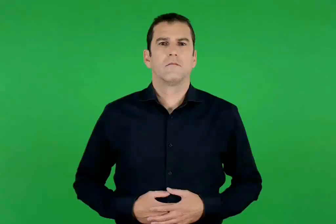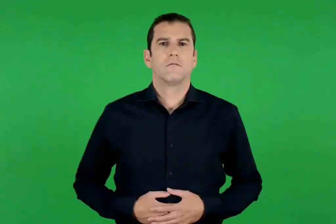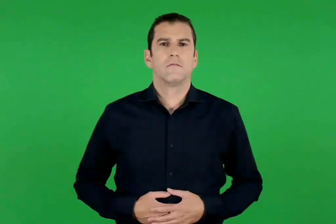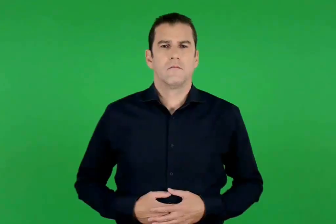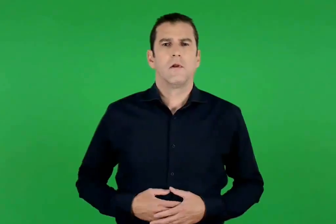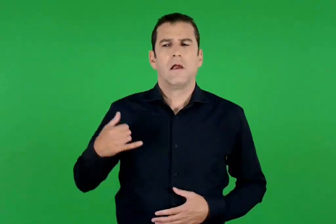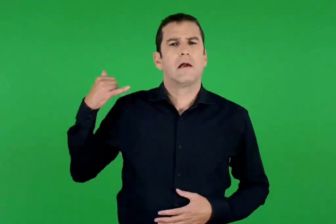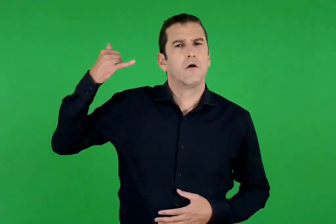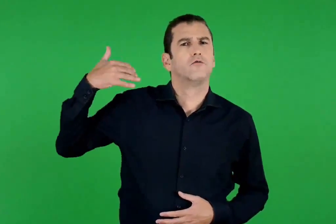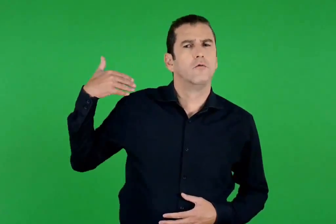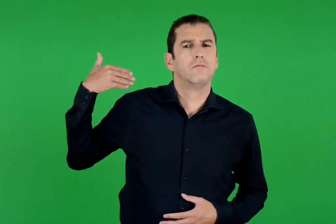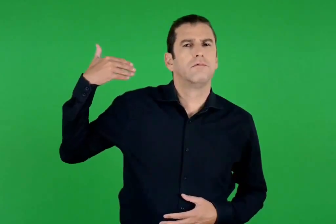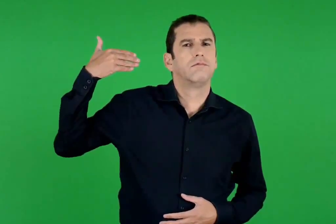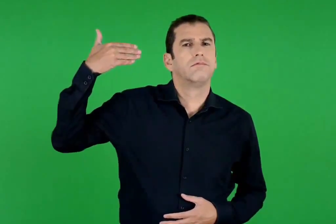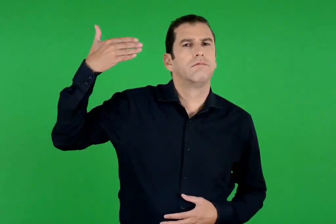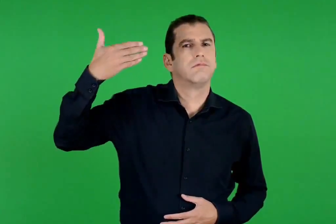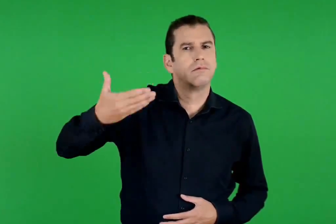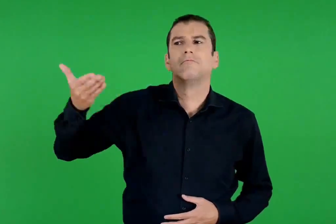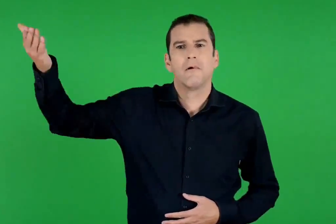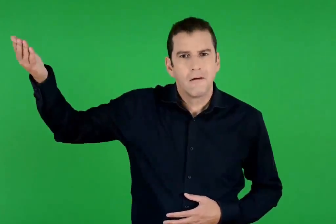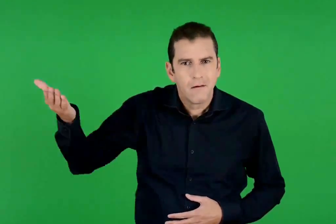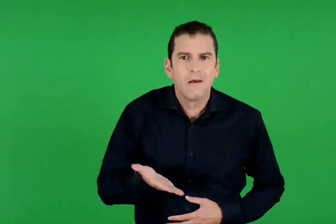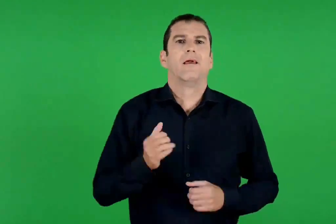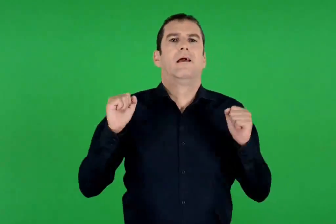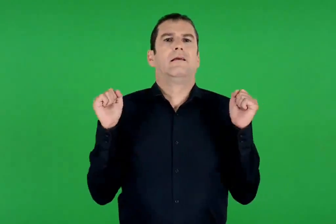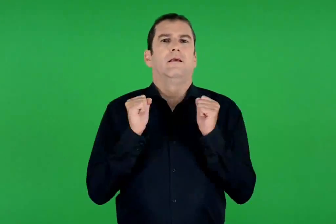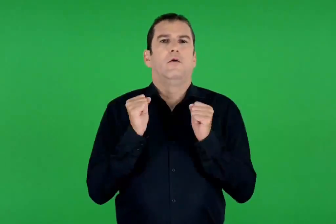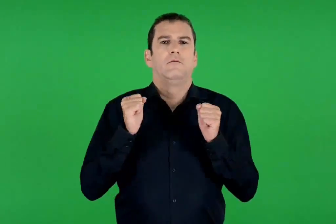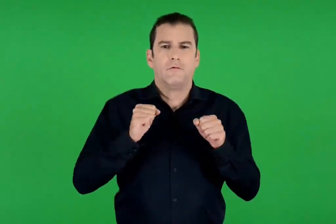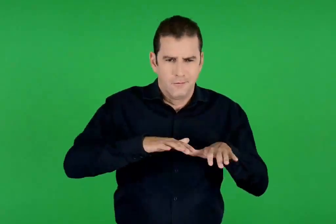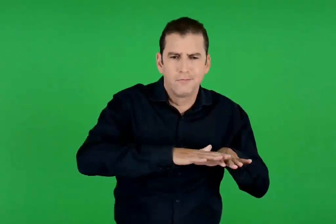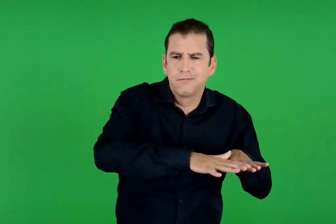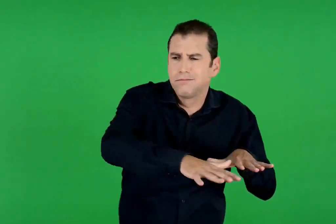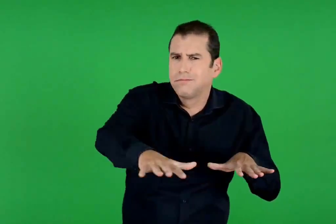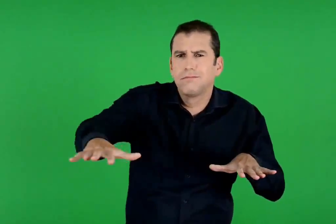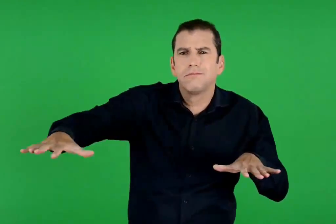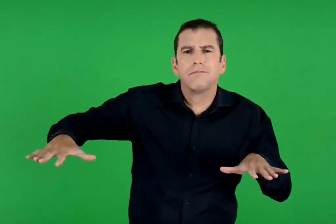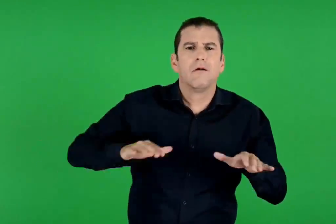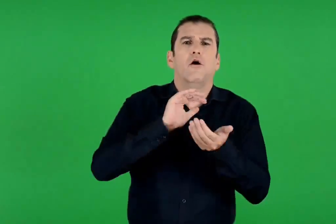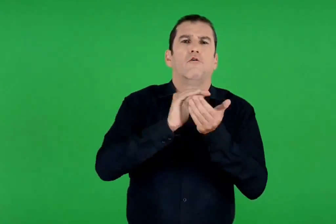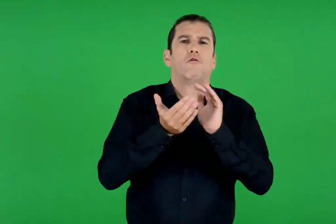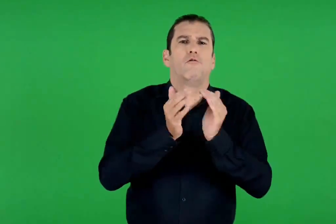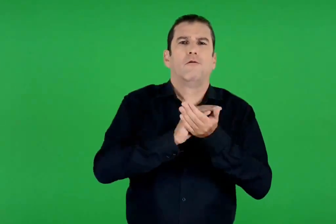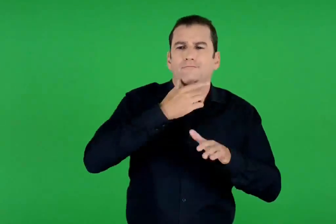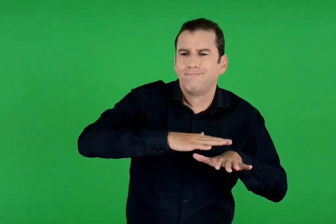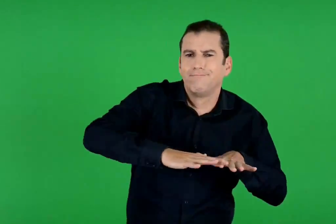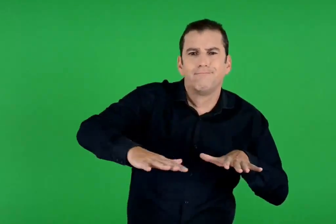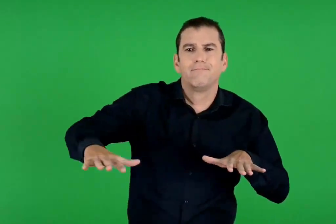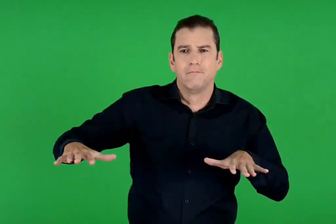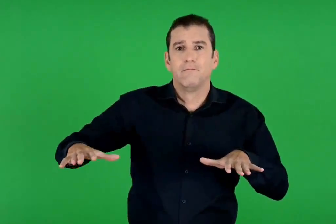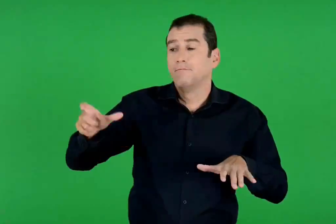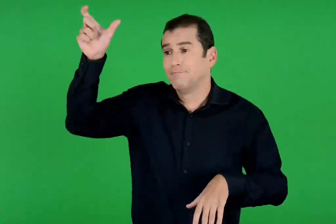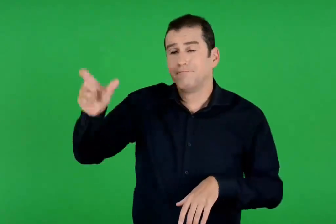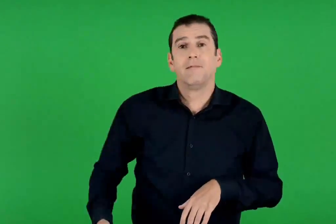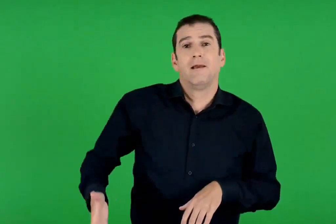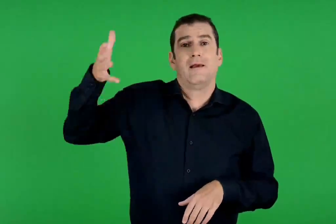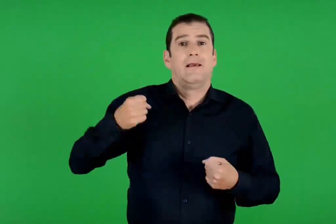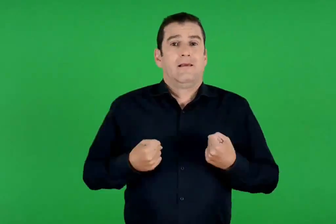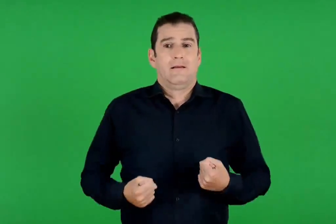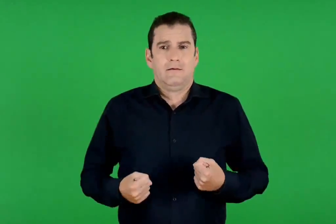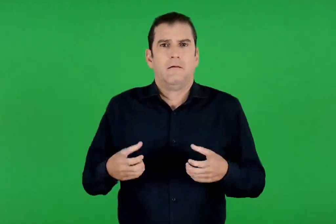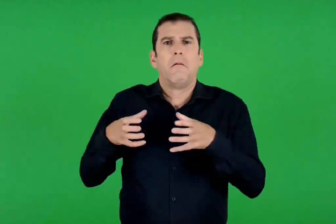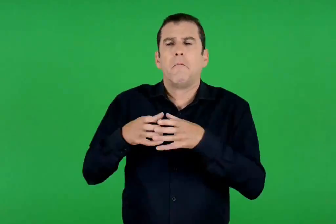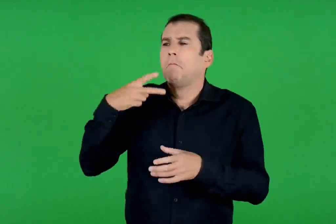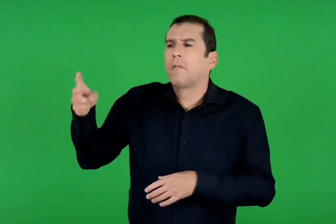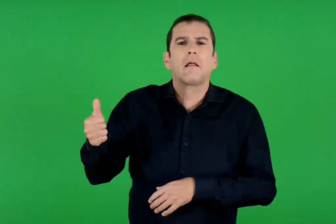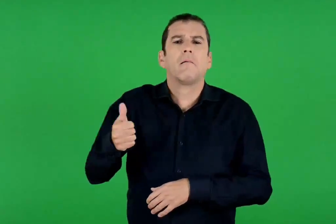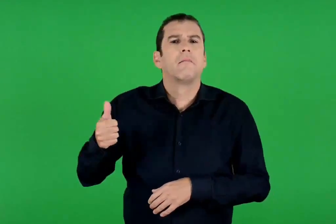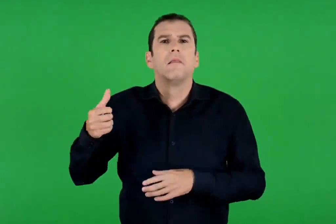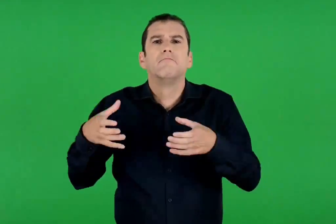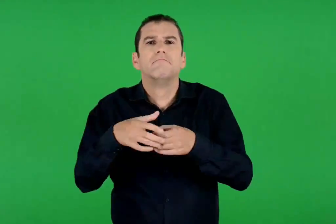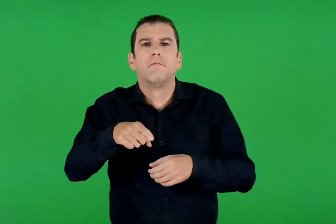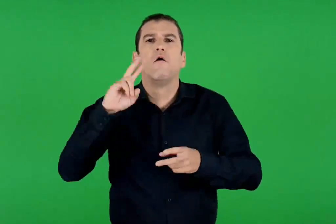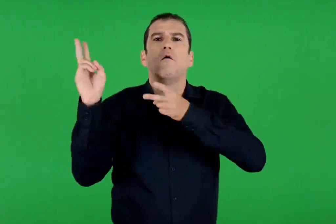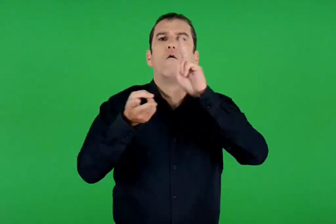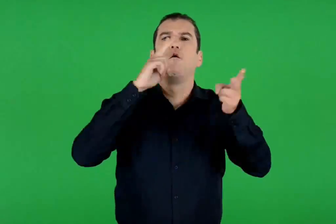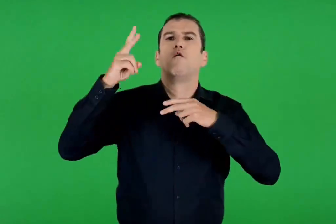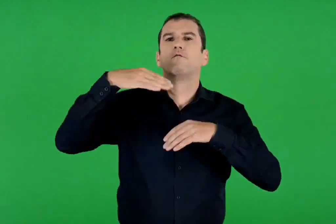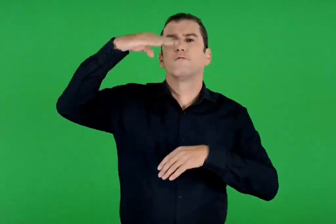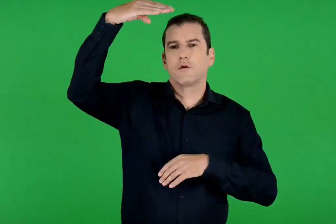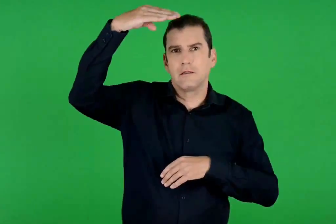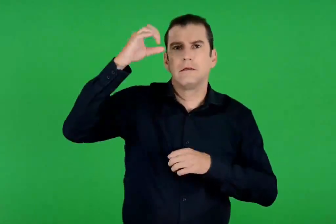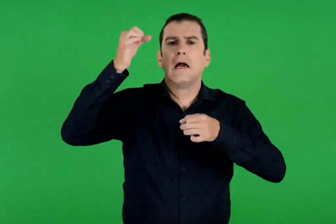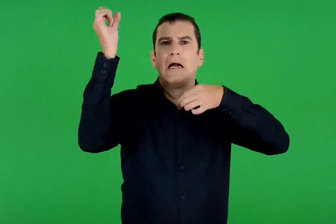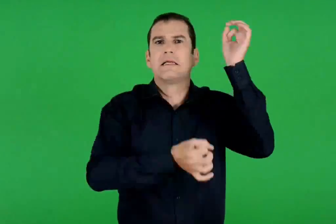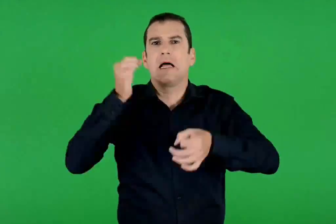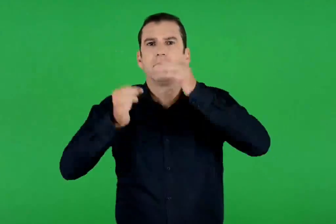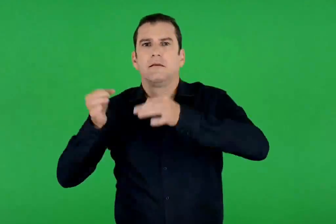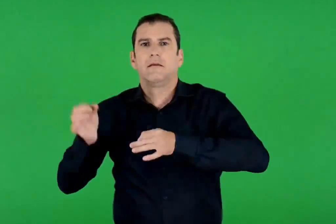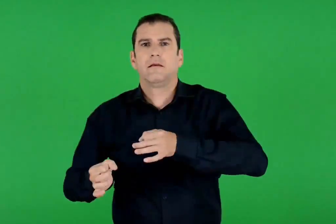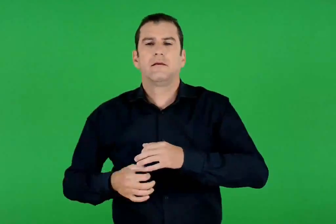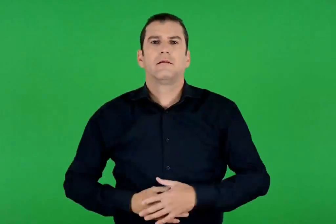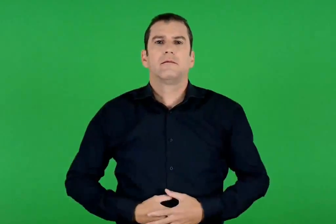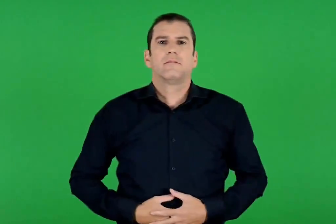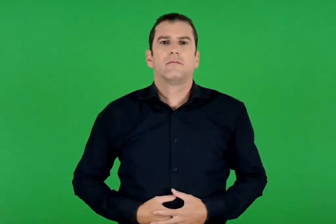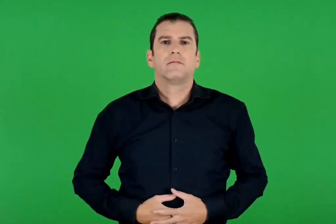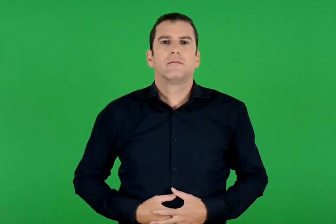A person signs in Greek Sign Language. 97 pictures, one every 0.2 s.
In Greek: ο καιρός περνούσε και ήρθε ο χειμώνας κι έστρωσε παντού το λευκό του πέπλο. η μόνη παρέα του γίγαντα ήταν ο βοριάς και το χαλάζι
